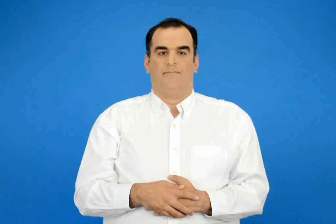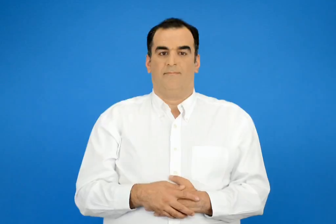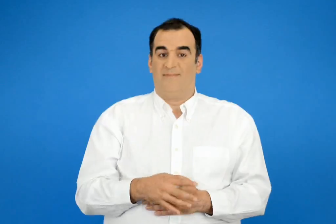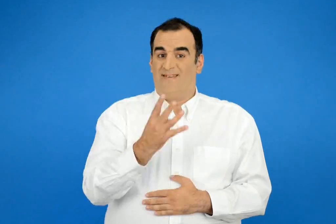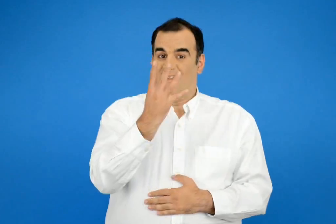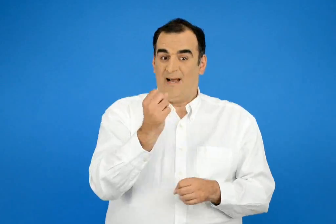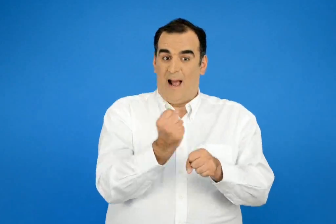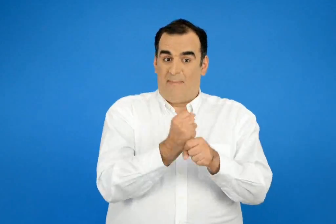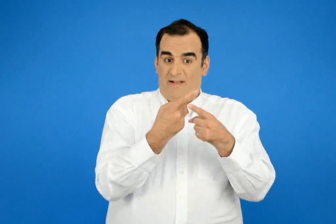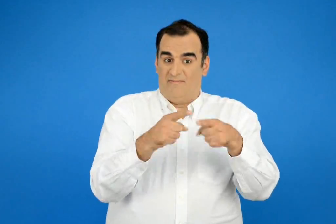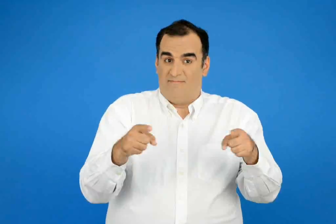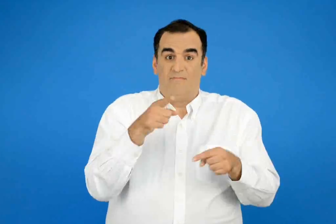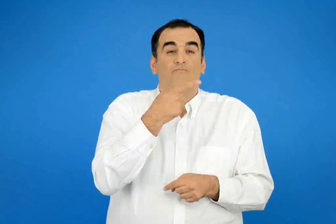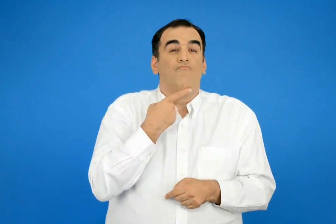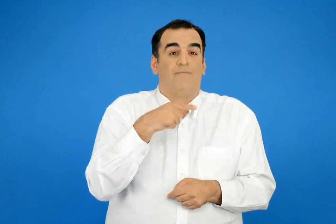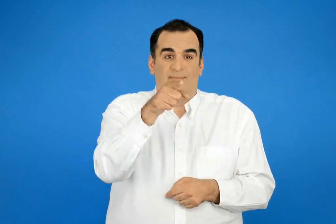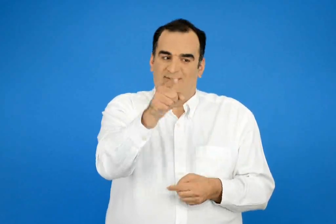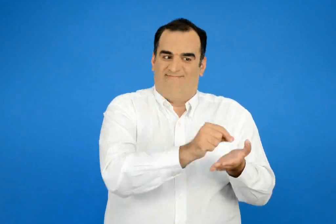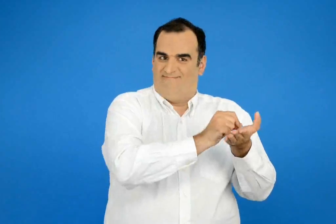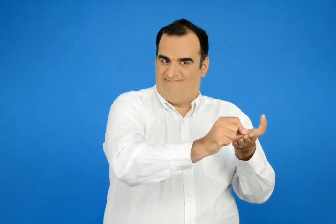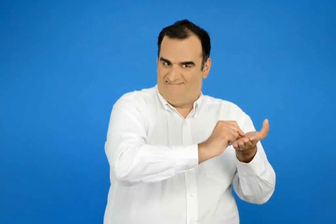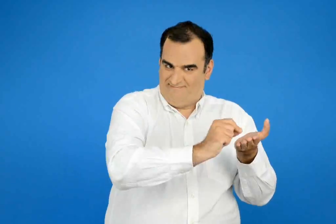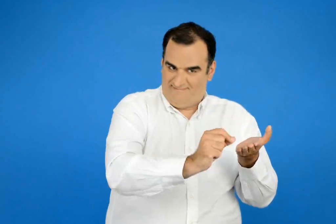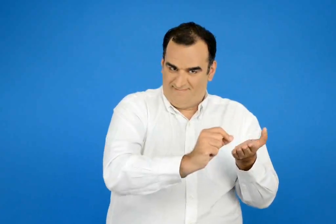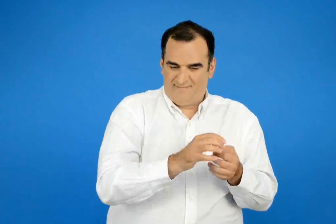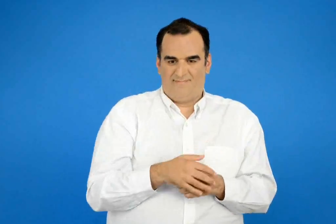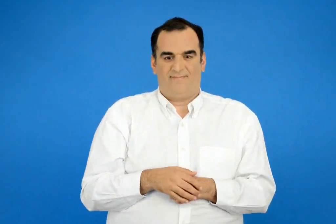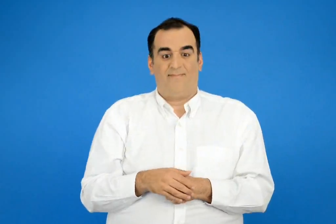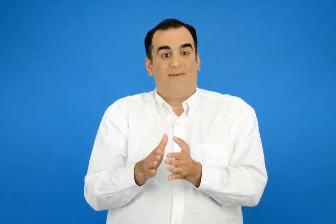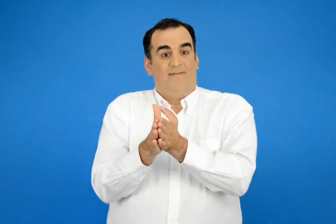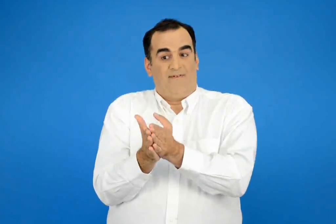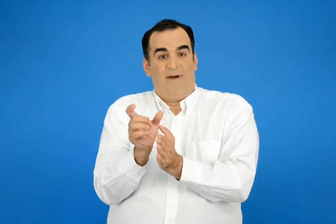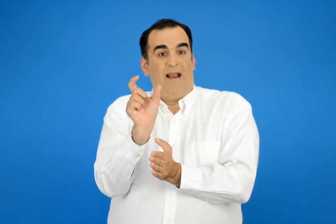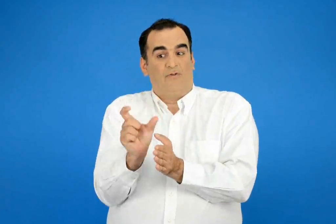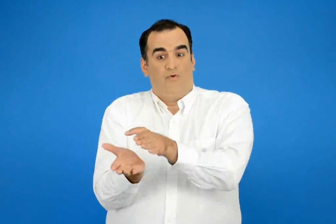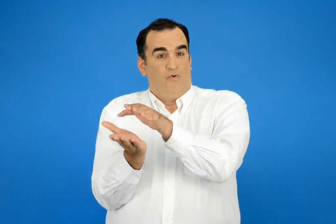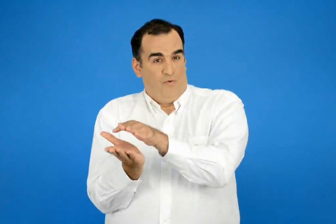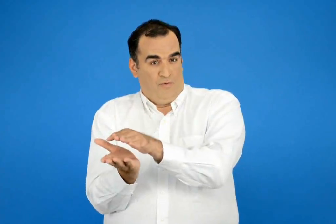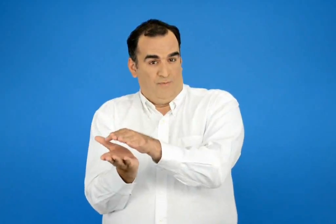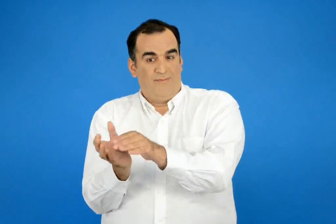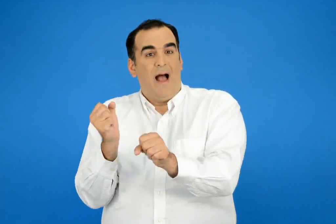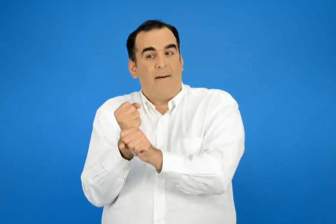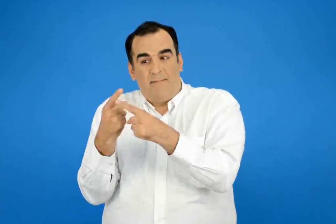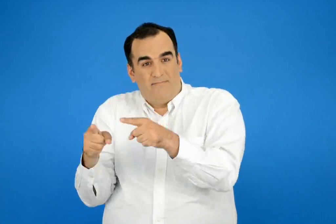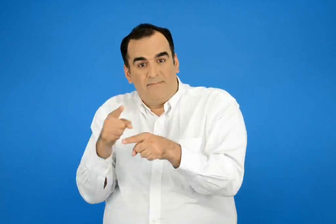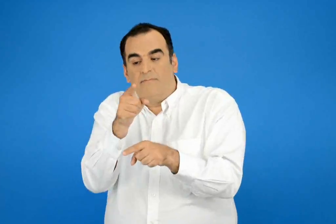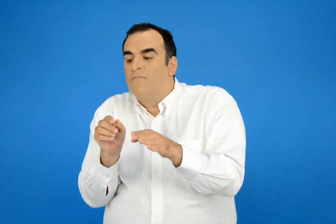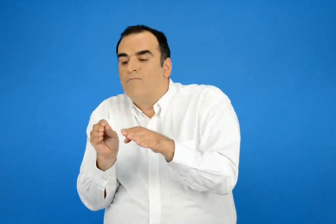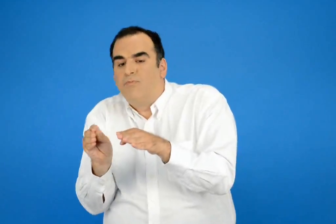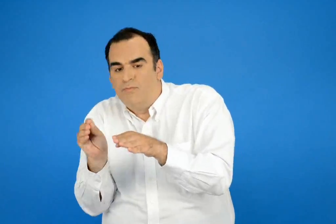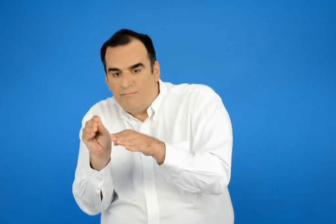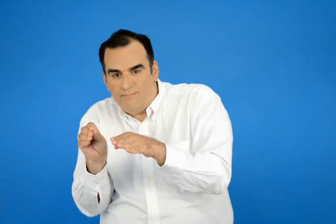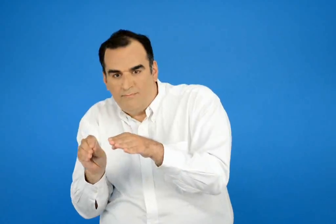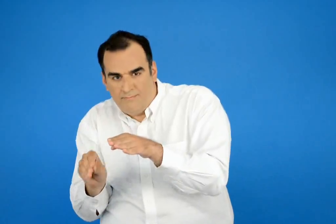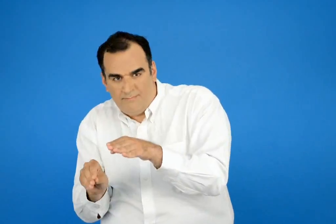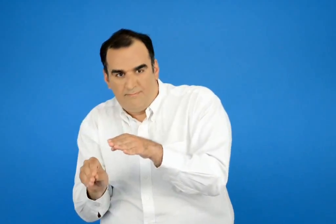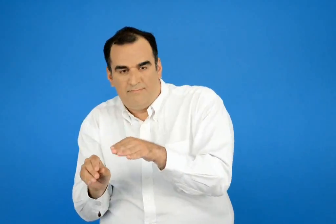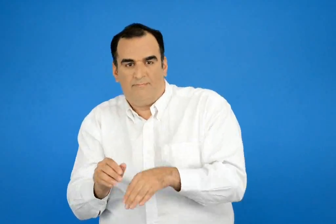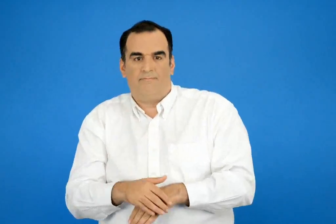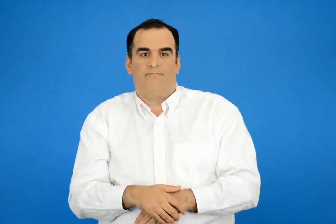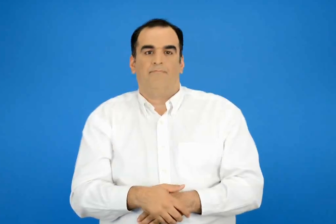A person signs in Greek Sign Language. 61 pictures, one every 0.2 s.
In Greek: γράψε τέσσερα επαγγέλματα που σου αρέσουν σε ποιά σελίδα του λεξικού σου βρίσκεται το κάθε επάγγελμα ;
